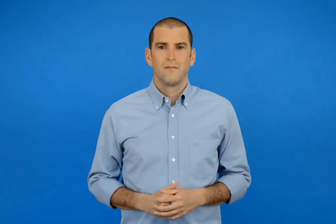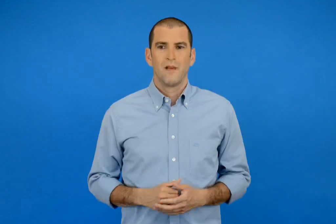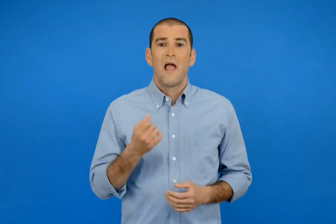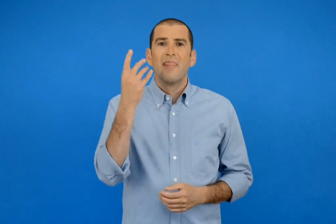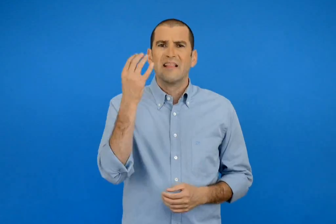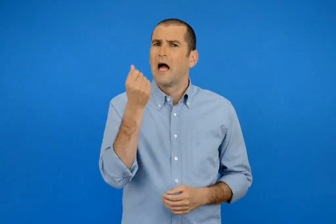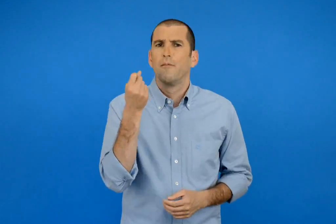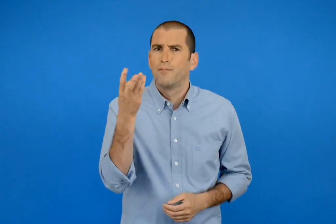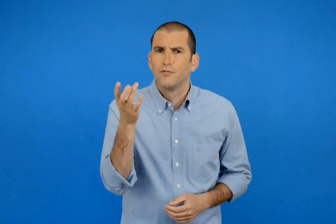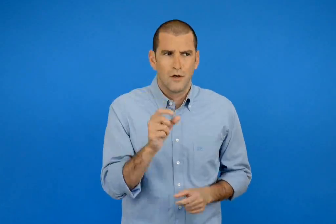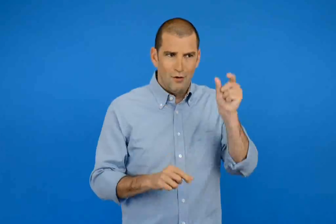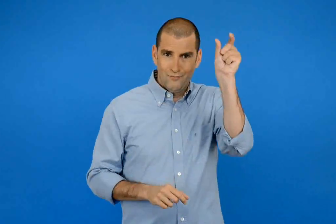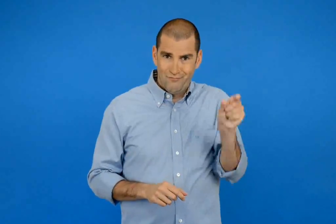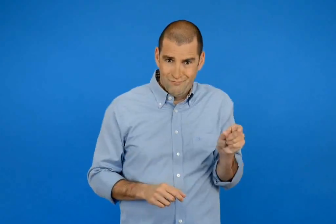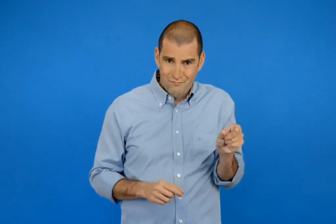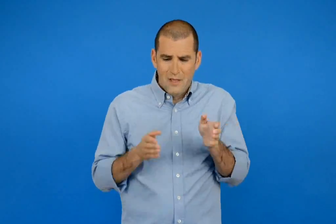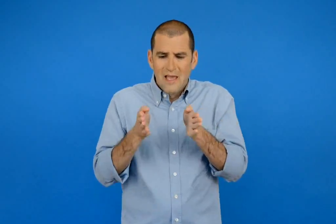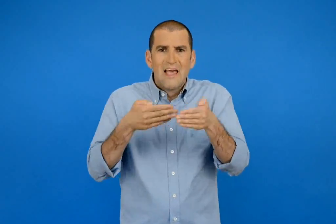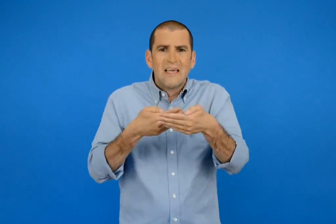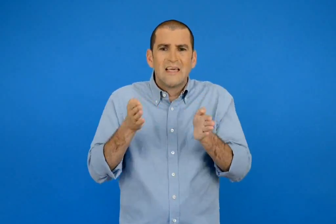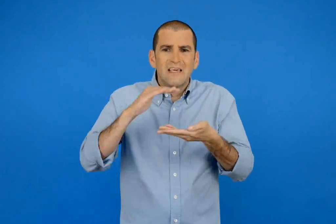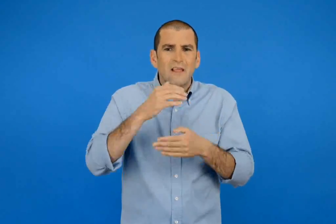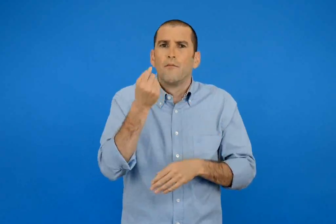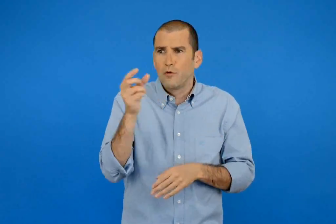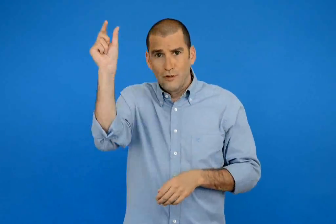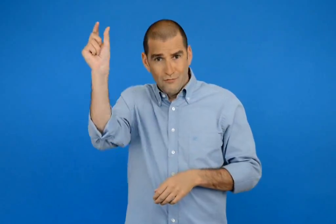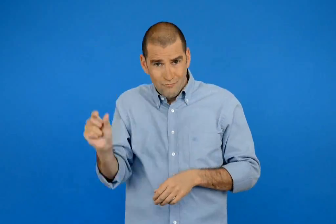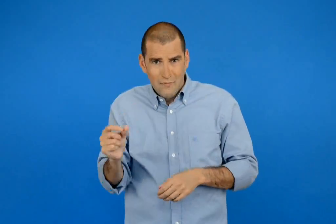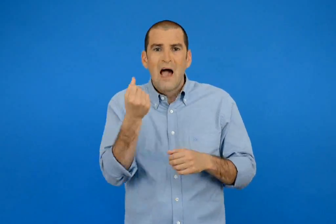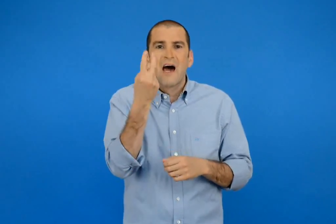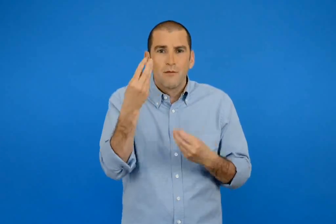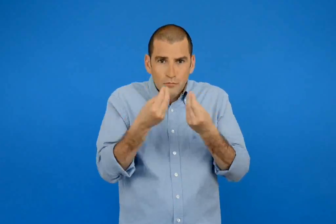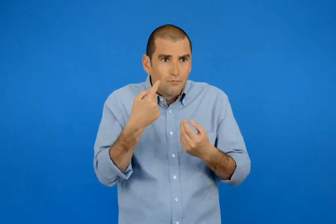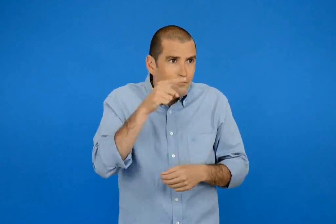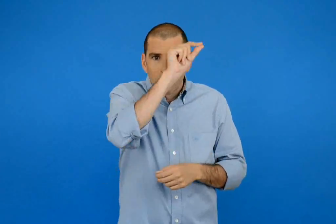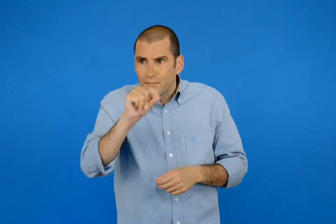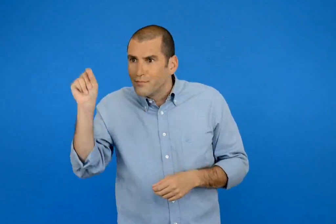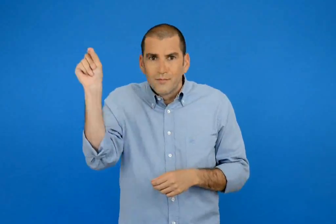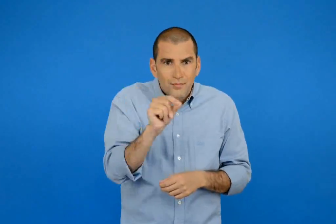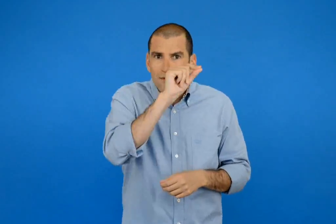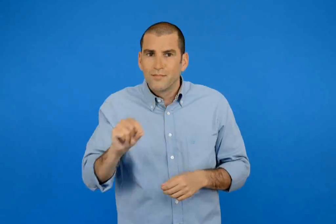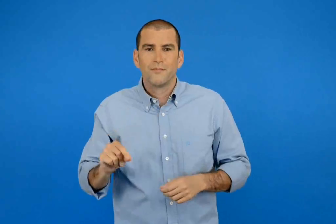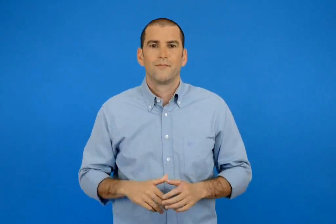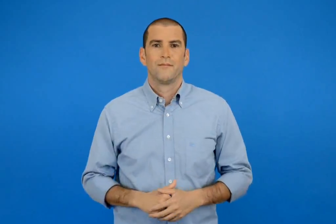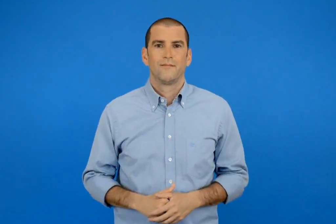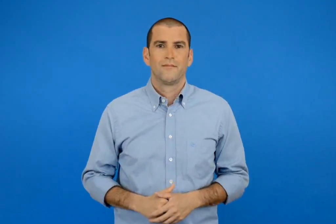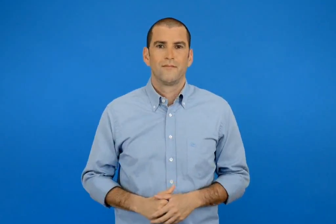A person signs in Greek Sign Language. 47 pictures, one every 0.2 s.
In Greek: βρίσκω πόσα είναι τα δάχτυλα και τα κυμάκια και τα συνδέω με τους αντίστοιχους αριθμούς
